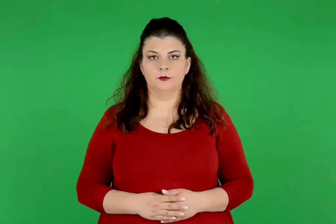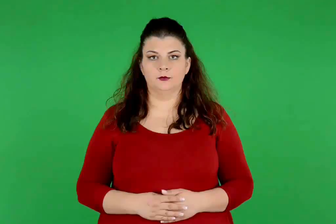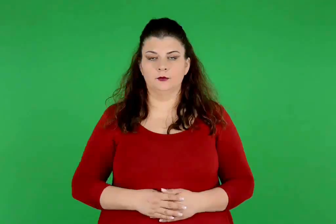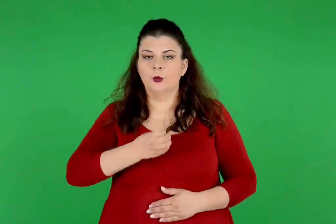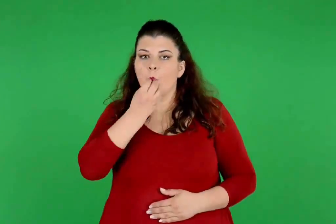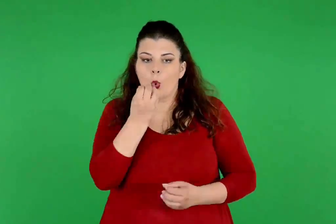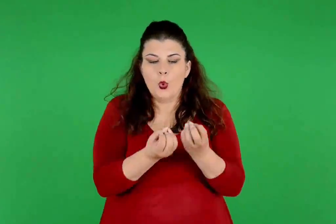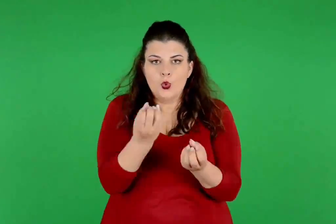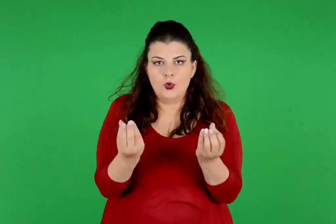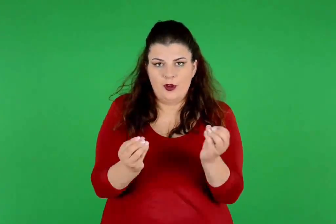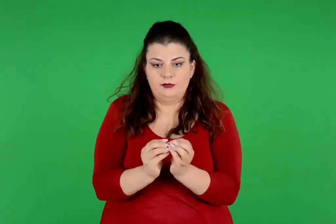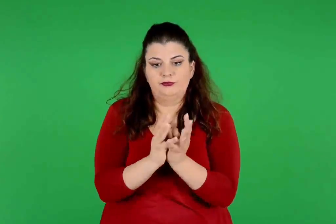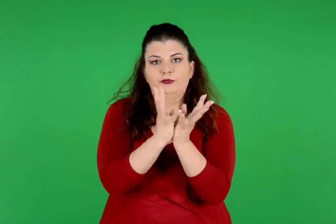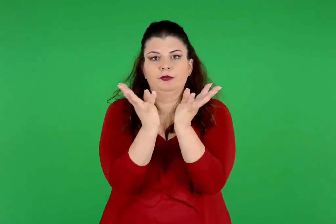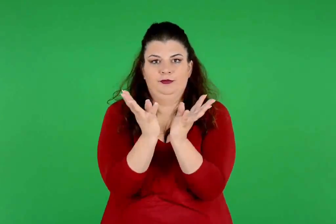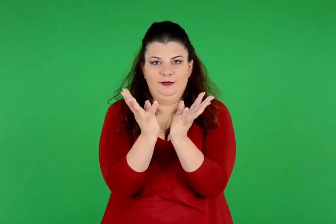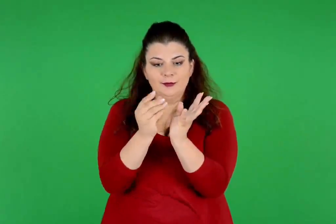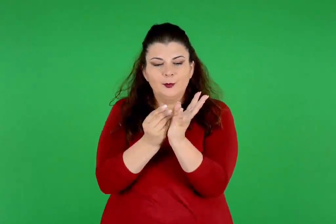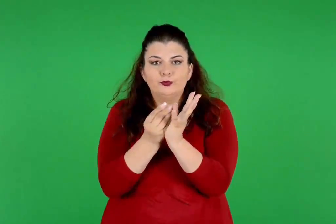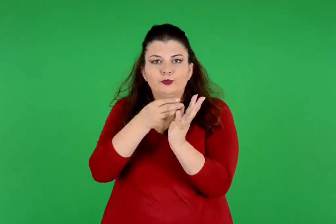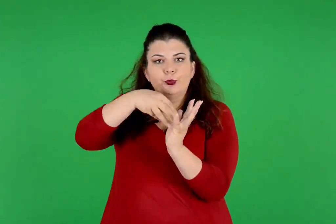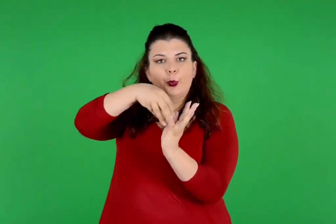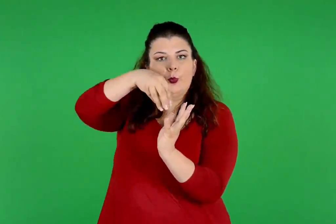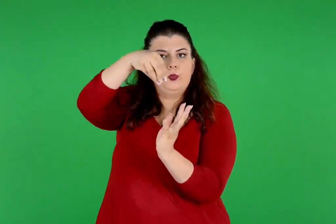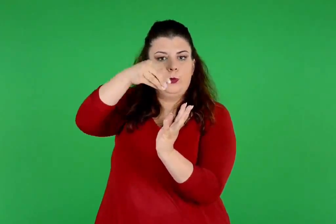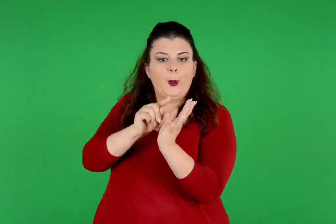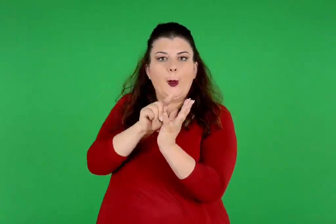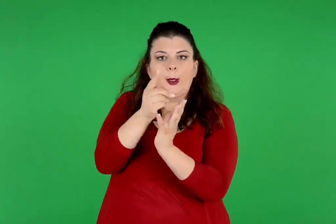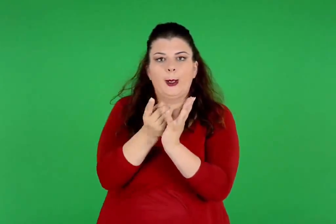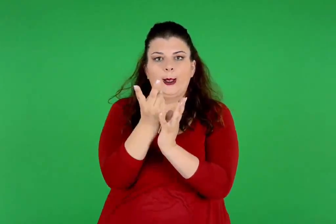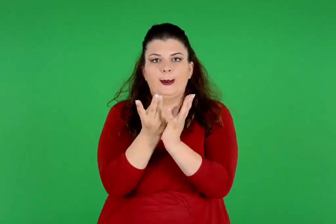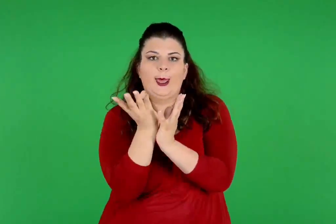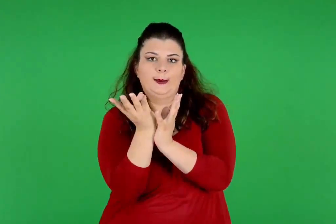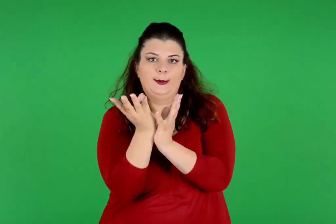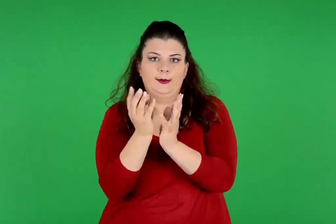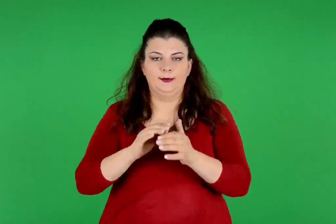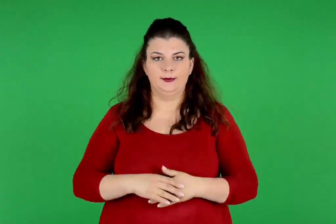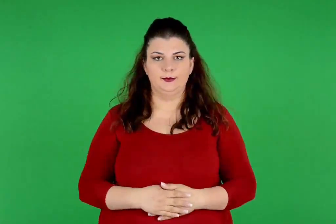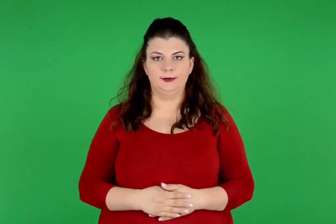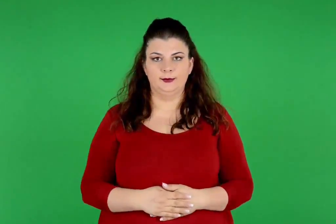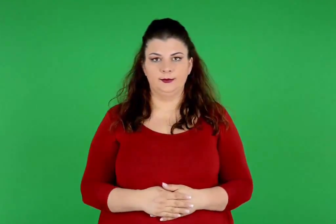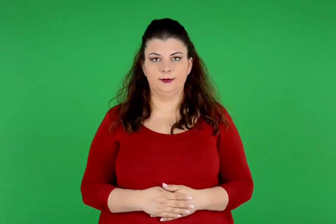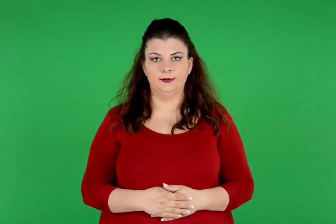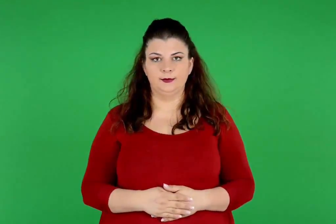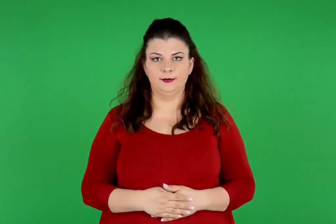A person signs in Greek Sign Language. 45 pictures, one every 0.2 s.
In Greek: τρεις στήμονες κι ένας ύπερος που τους ξεπερνούσε , φύτρωναν από το κάθε λουλούδι
